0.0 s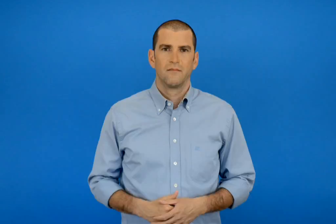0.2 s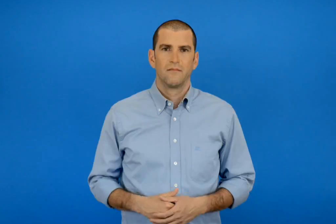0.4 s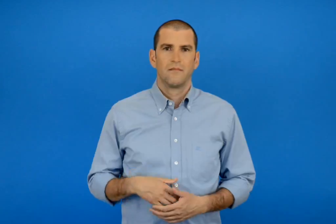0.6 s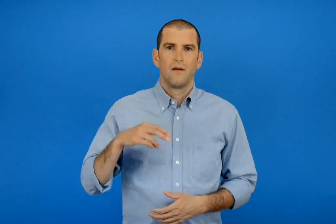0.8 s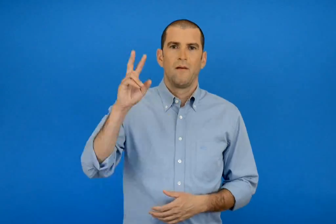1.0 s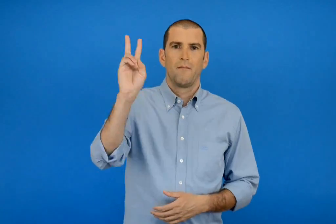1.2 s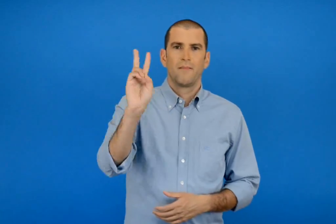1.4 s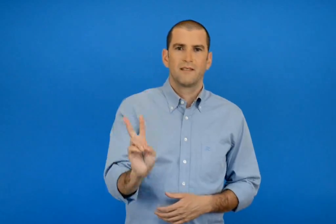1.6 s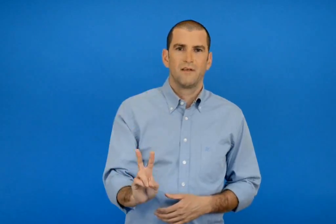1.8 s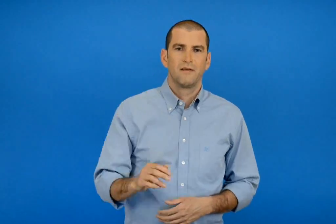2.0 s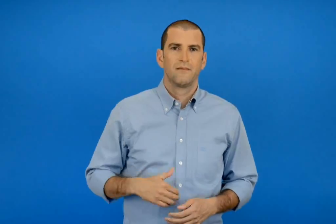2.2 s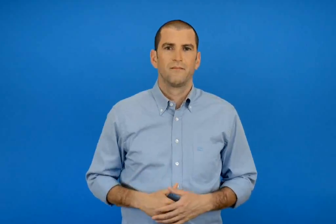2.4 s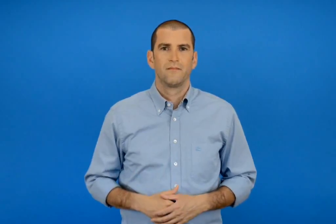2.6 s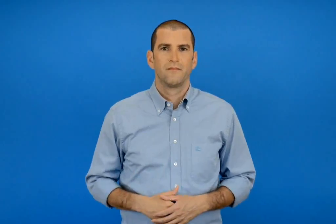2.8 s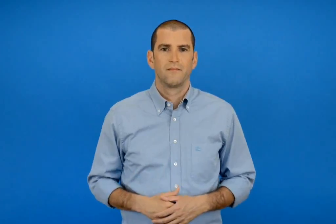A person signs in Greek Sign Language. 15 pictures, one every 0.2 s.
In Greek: παρασκευή
